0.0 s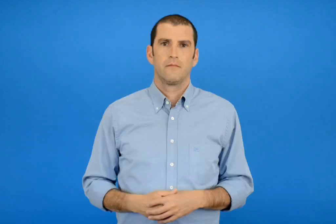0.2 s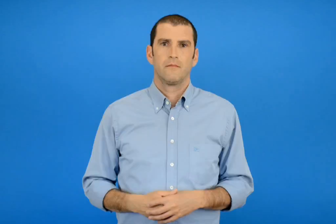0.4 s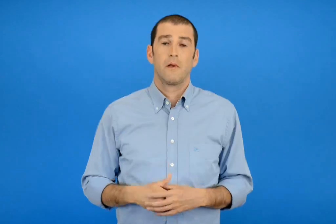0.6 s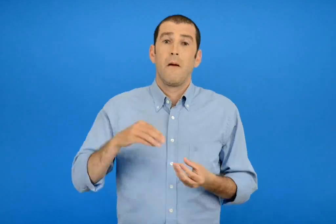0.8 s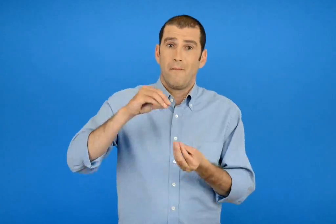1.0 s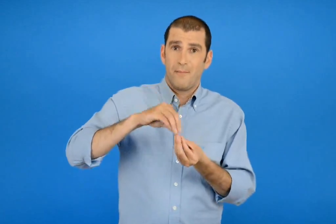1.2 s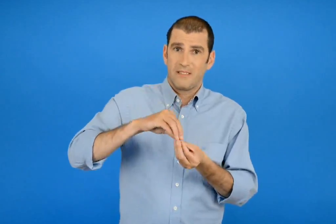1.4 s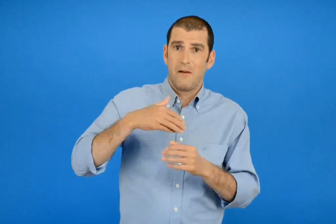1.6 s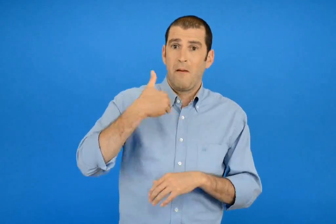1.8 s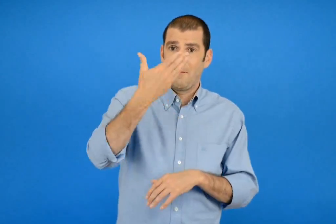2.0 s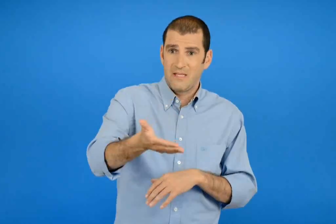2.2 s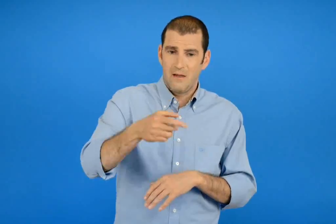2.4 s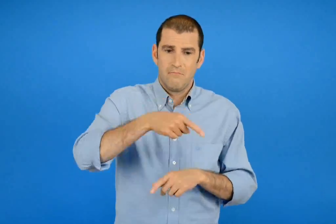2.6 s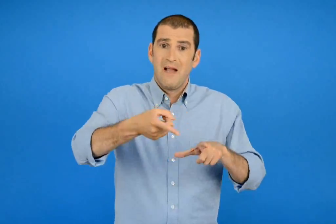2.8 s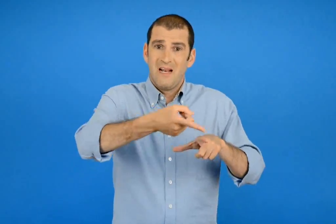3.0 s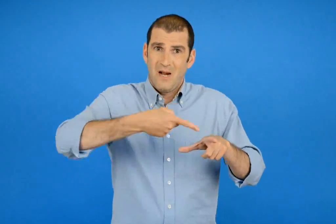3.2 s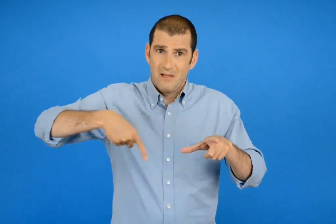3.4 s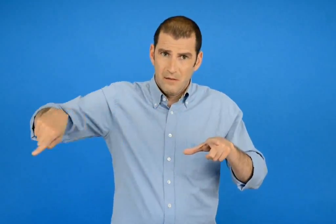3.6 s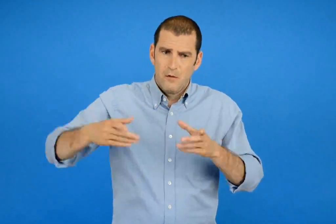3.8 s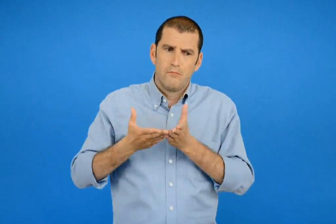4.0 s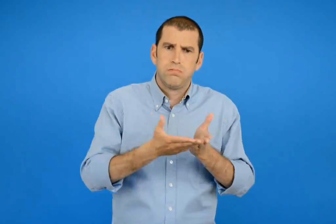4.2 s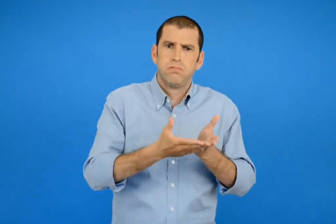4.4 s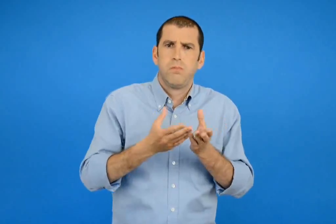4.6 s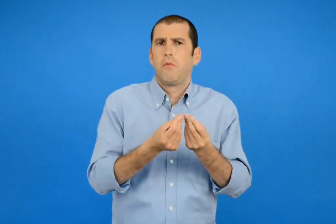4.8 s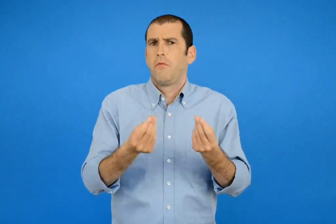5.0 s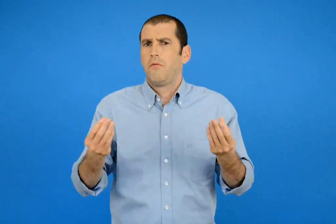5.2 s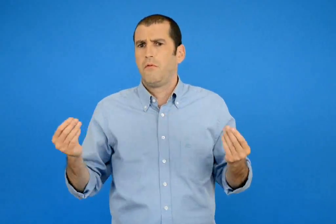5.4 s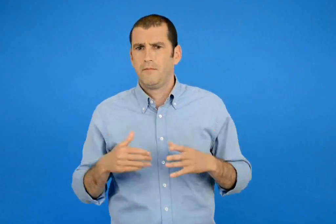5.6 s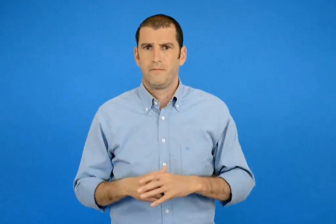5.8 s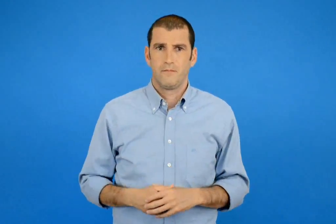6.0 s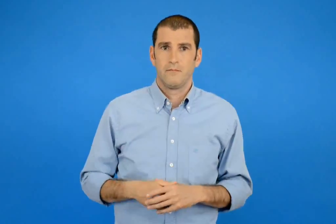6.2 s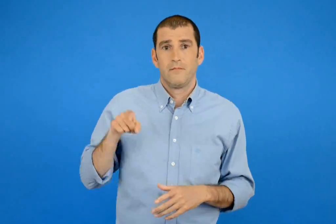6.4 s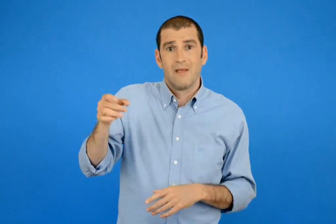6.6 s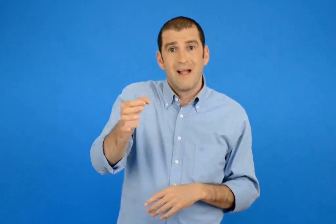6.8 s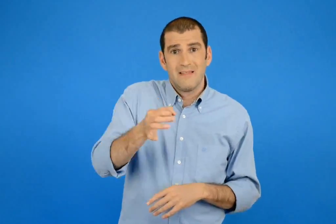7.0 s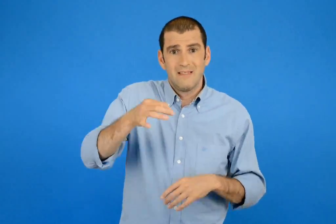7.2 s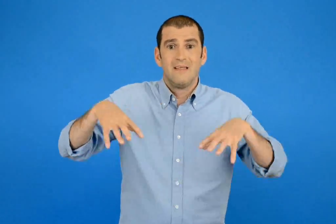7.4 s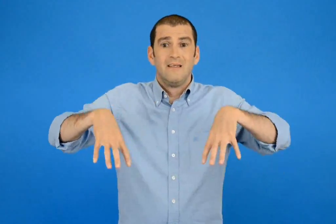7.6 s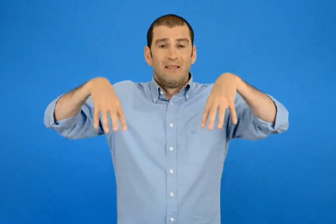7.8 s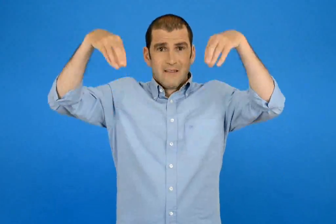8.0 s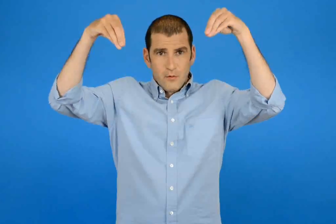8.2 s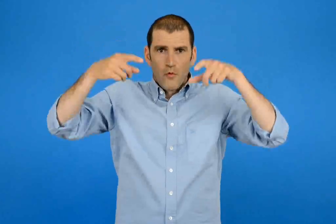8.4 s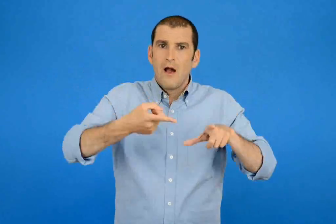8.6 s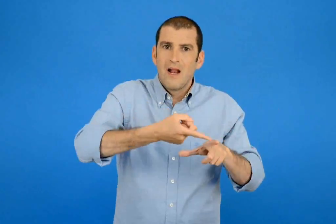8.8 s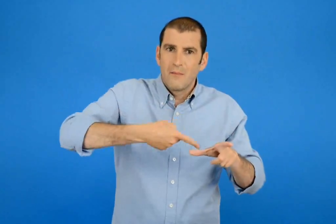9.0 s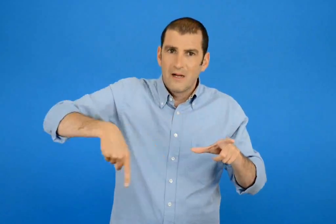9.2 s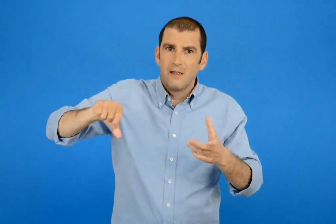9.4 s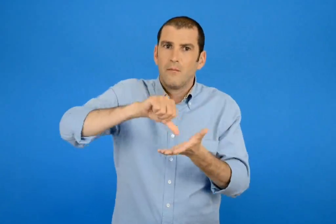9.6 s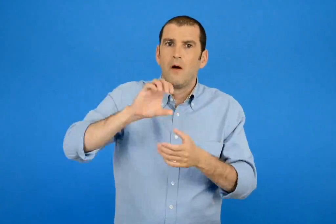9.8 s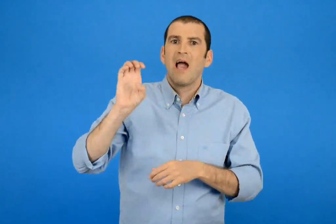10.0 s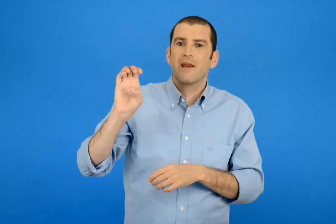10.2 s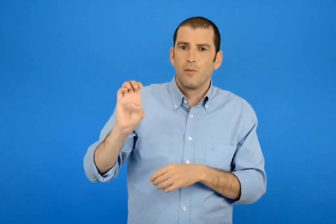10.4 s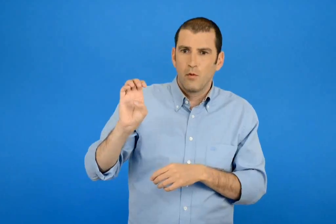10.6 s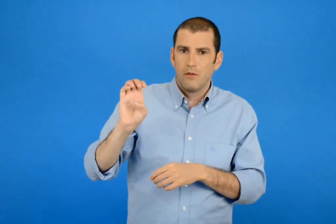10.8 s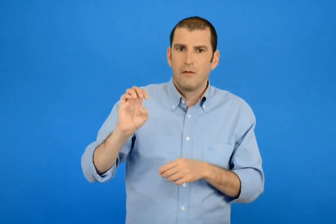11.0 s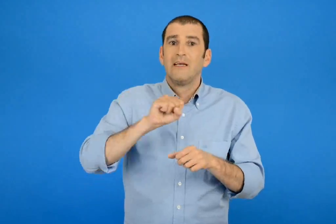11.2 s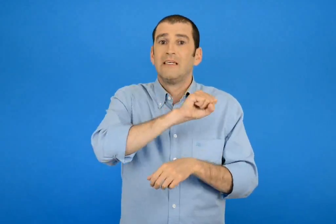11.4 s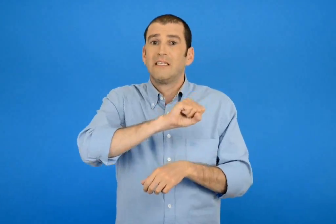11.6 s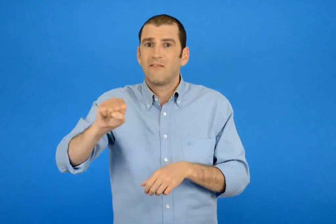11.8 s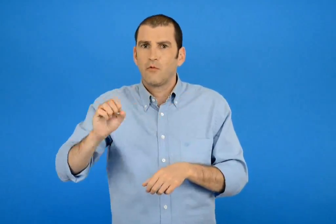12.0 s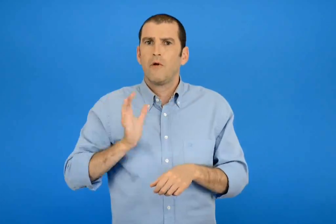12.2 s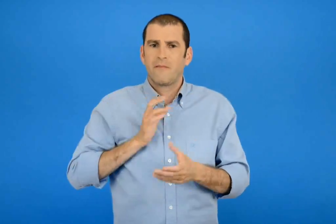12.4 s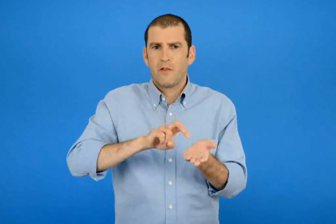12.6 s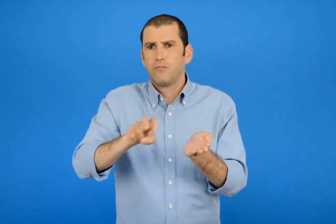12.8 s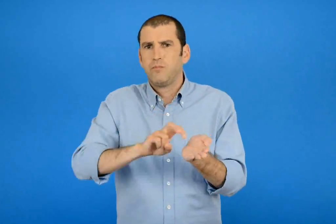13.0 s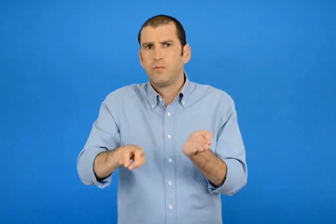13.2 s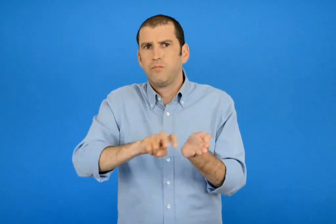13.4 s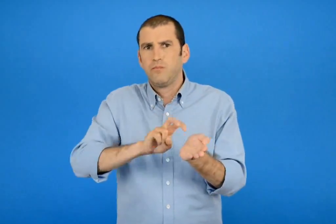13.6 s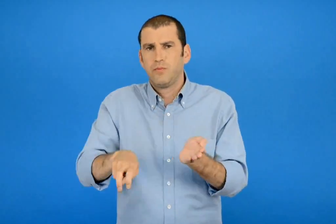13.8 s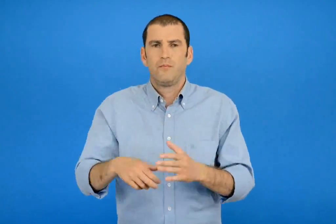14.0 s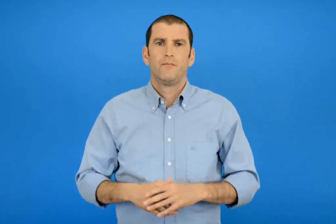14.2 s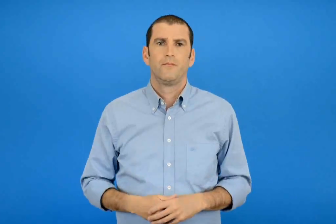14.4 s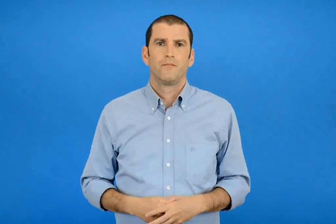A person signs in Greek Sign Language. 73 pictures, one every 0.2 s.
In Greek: μετά το πάσχα έρχονται στο λιμάνι πιο πολλά πλοία στη σύρο στο λιμάνι της ερμούπολης κατέβηκαν το σάββατο πολλοί επιβάτες
